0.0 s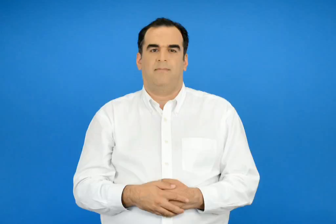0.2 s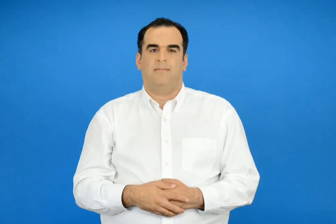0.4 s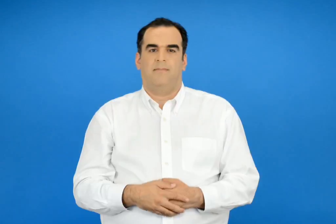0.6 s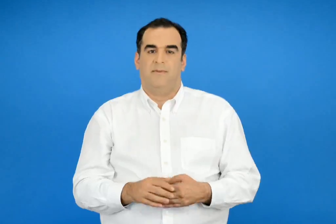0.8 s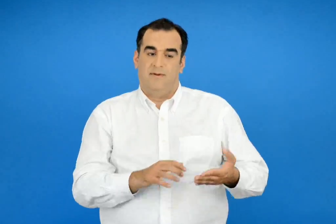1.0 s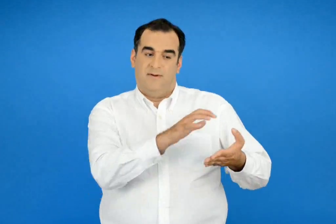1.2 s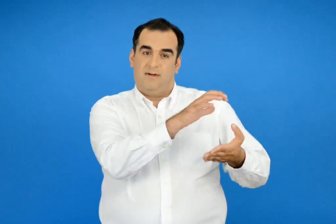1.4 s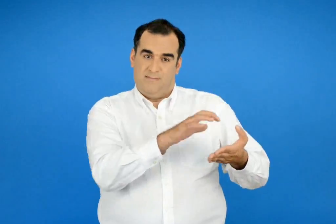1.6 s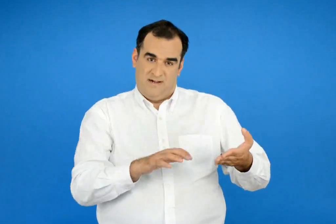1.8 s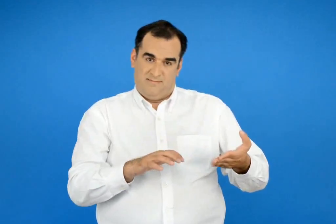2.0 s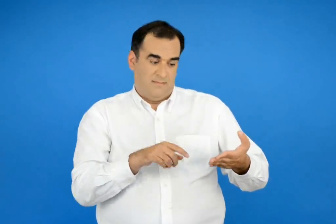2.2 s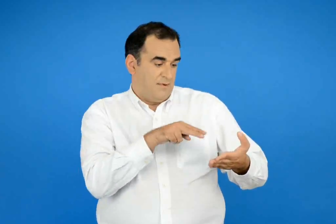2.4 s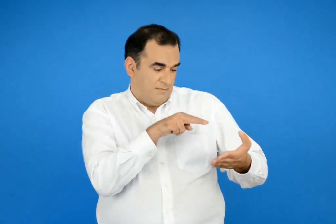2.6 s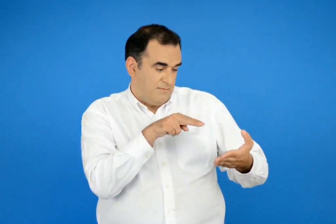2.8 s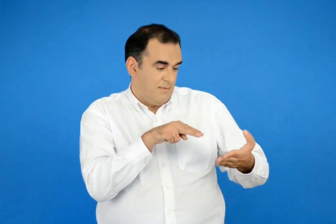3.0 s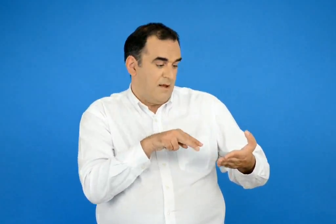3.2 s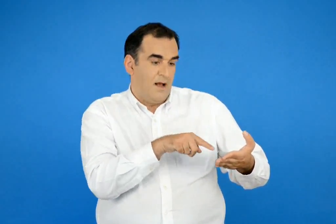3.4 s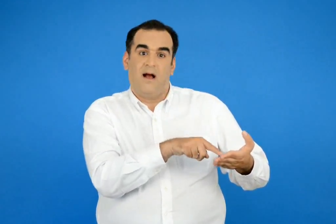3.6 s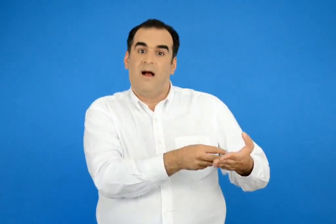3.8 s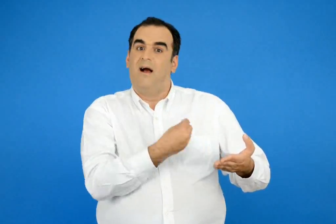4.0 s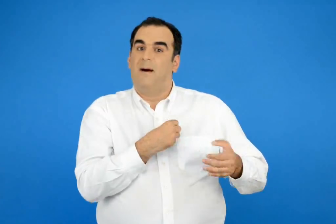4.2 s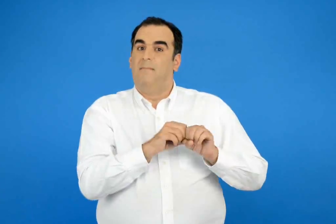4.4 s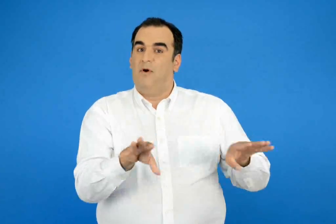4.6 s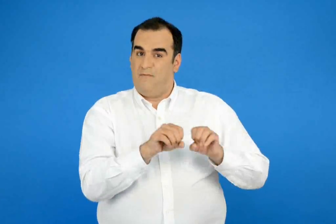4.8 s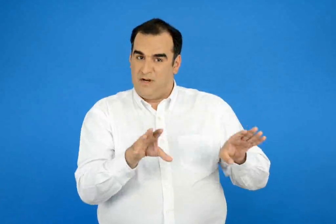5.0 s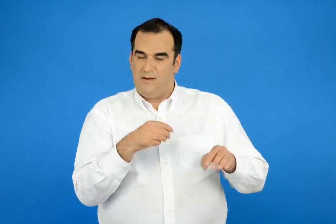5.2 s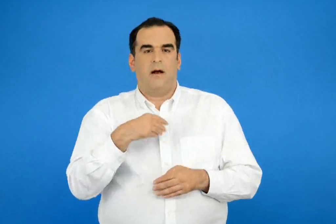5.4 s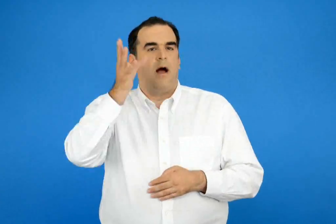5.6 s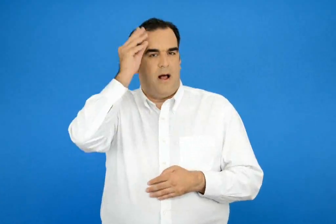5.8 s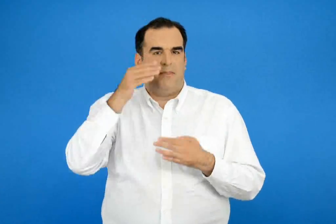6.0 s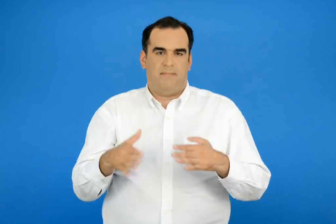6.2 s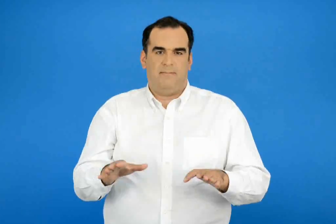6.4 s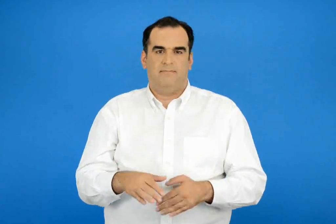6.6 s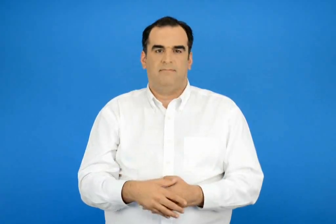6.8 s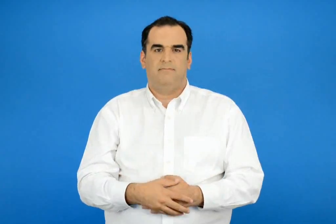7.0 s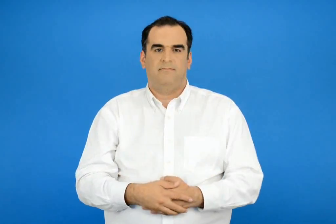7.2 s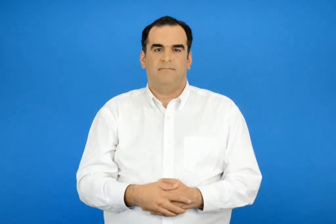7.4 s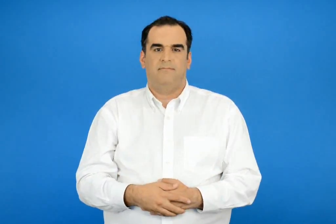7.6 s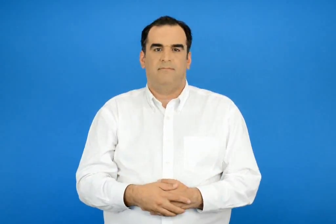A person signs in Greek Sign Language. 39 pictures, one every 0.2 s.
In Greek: έμαθα να διαβάζω κείμενα που μας δίνουν πληροφορίες
